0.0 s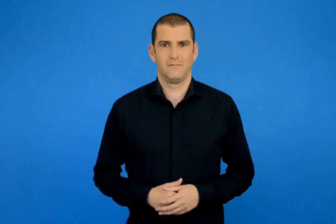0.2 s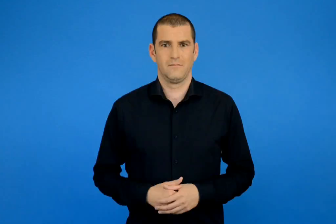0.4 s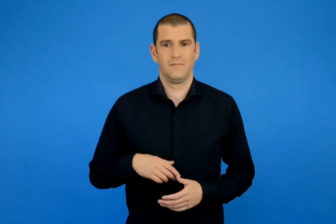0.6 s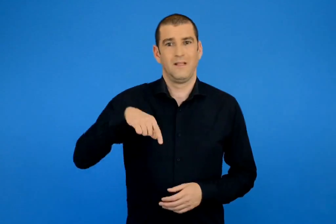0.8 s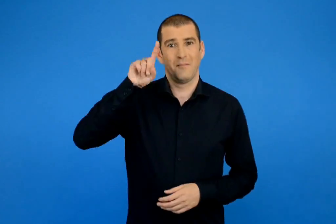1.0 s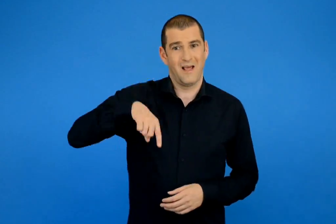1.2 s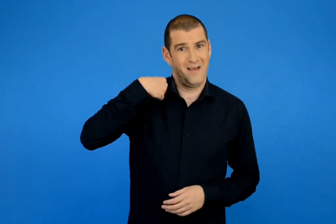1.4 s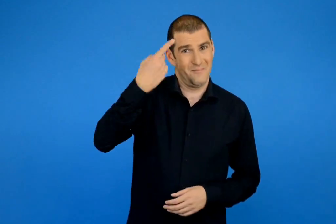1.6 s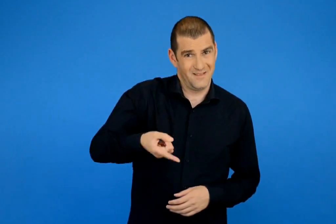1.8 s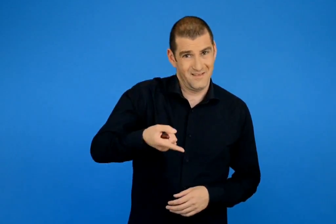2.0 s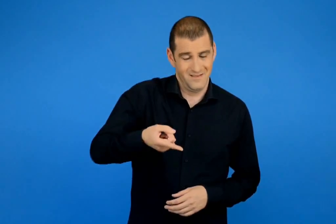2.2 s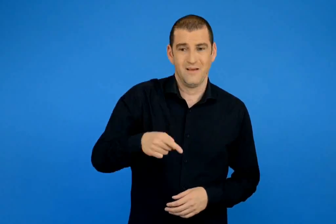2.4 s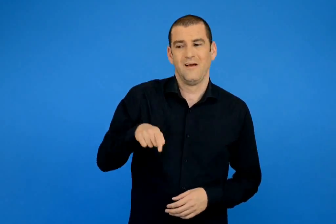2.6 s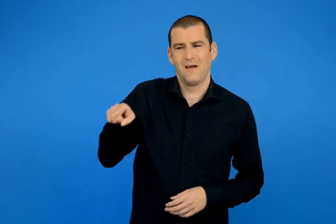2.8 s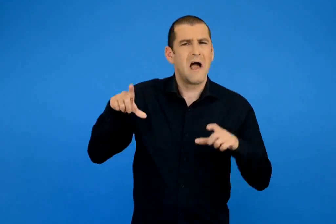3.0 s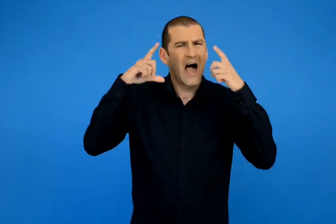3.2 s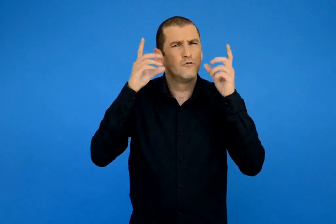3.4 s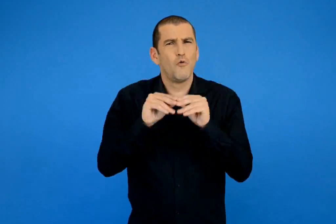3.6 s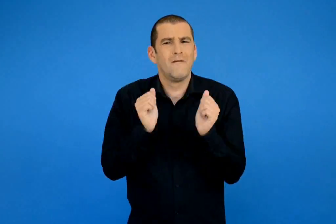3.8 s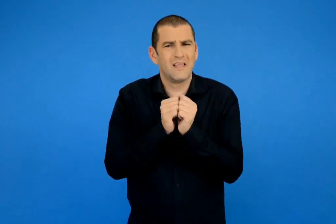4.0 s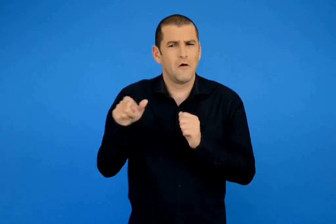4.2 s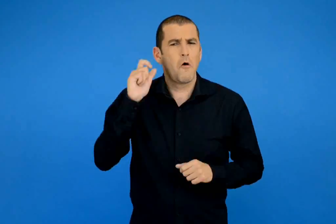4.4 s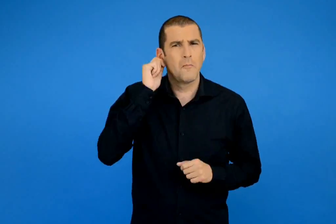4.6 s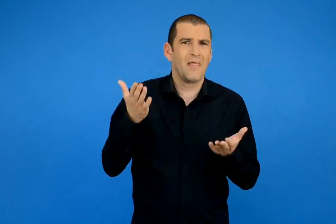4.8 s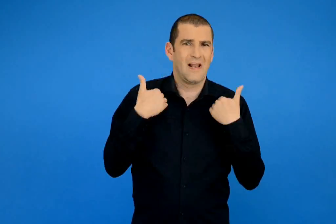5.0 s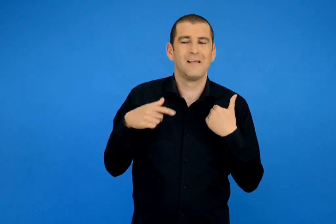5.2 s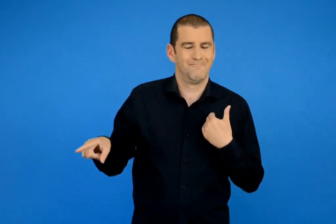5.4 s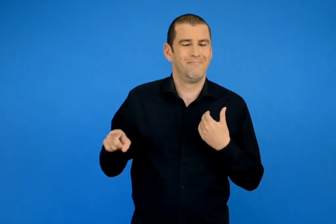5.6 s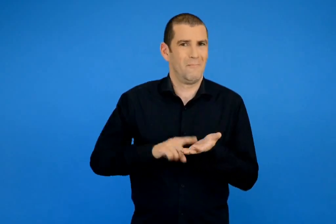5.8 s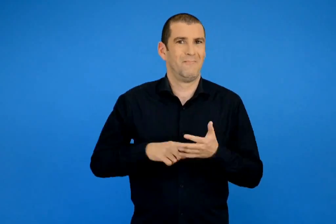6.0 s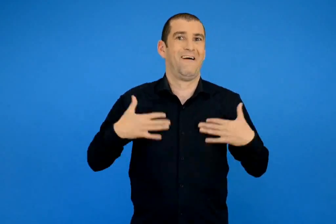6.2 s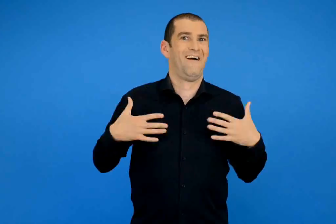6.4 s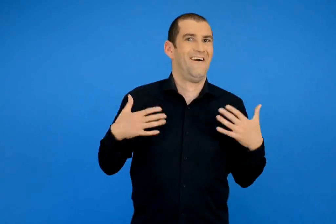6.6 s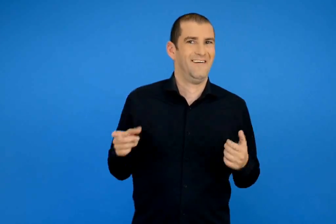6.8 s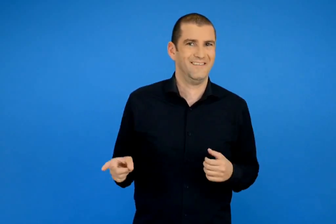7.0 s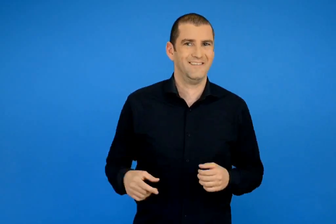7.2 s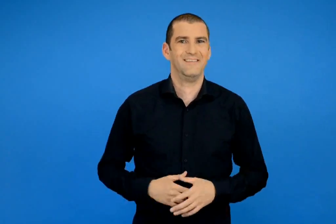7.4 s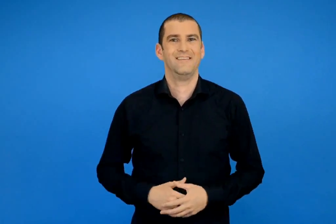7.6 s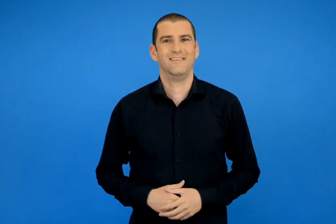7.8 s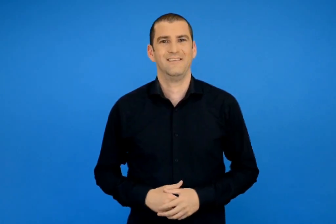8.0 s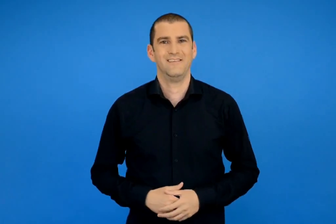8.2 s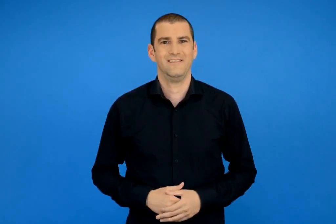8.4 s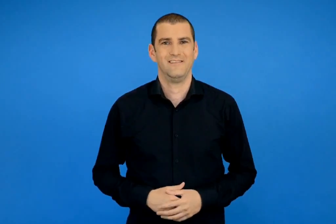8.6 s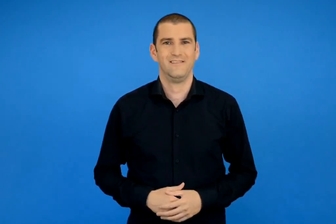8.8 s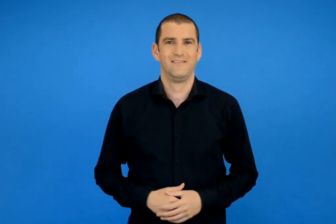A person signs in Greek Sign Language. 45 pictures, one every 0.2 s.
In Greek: την επόμενη μέρα αυτός ο άγιος της φιλίας που δεν είχε όνομα θα πρέπει να ήταν πολύ χαρούμενος
